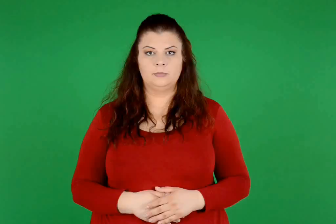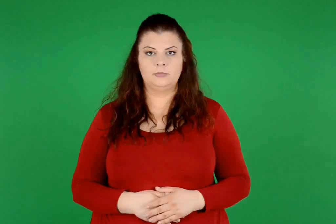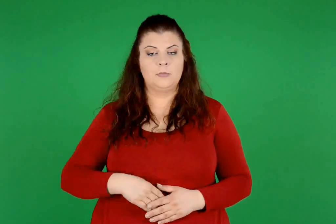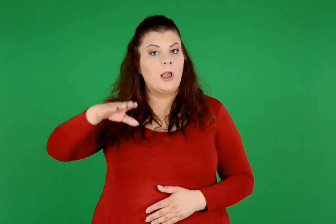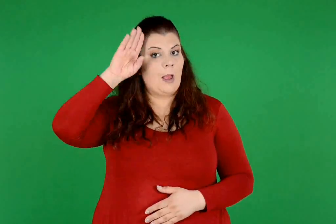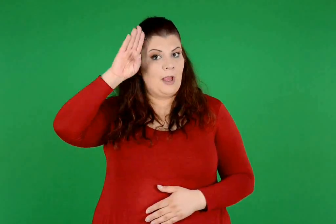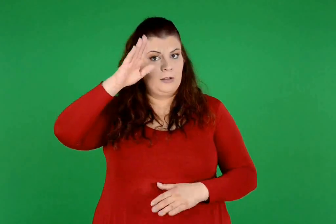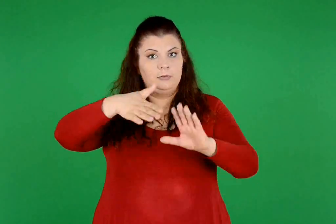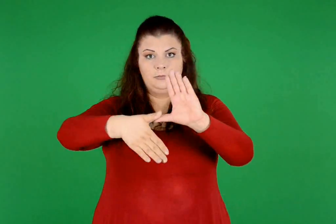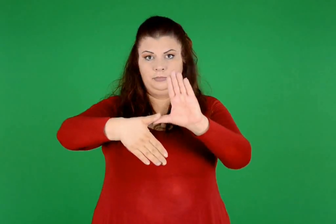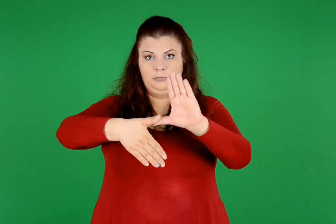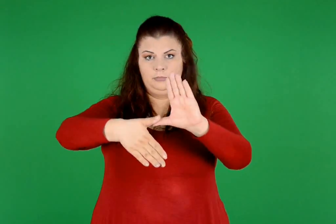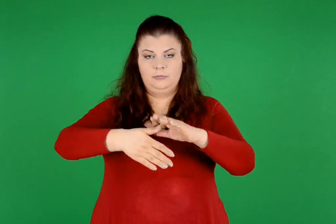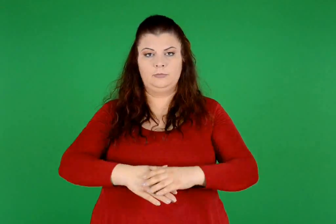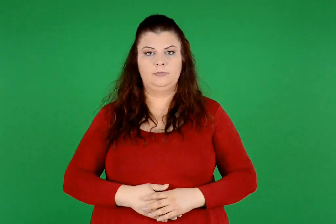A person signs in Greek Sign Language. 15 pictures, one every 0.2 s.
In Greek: αμερική
